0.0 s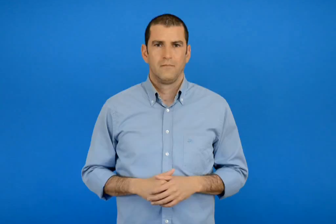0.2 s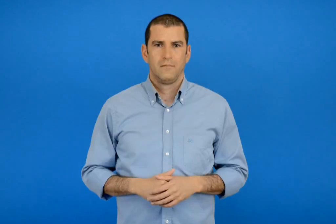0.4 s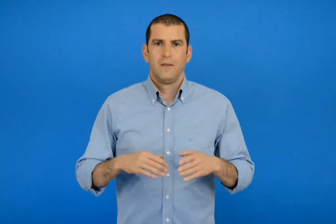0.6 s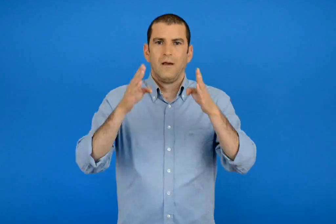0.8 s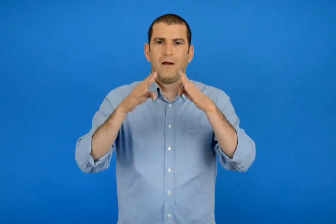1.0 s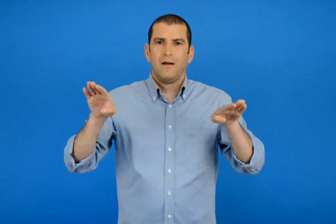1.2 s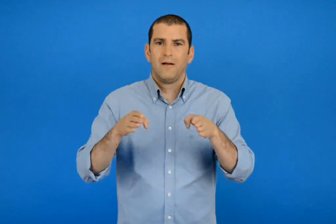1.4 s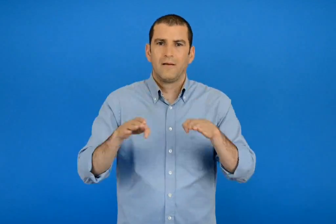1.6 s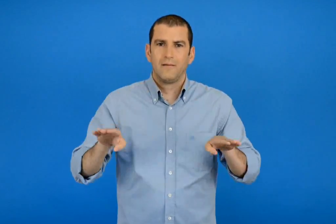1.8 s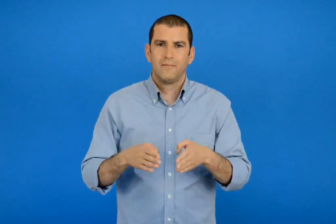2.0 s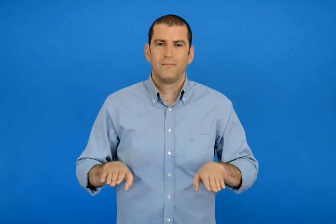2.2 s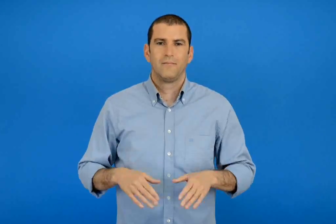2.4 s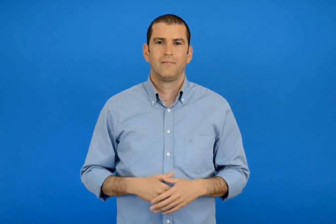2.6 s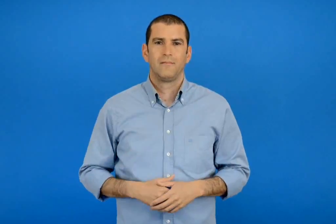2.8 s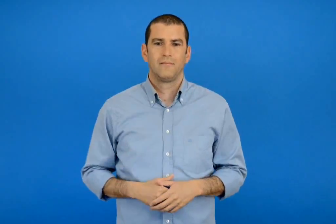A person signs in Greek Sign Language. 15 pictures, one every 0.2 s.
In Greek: ελατά
